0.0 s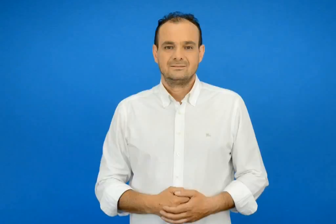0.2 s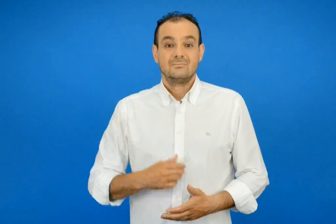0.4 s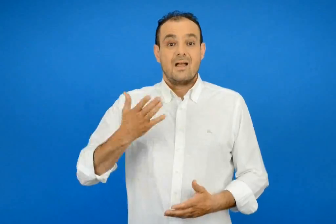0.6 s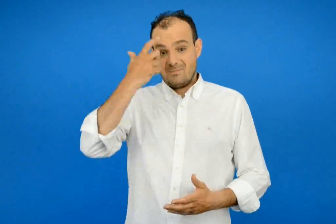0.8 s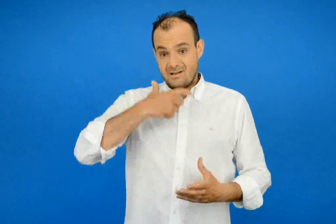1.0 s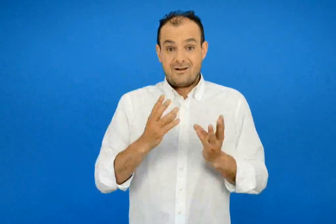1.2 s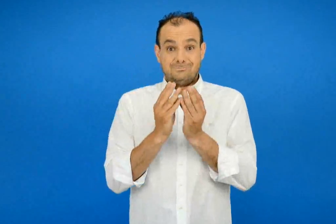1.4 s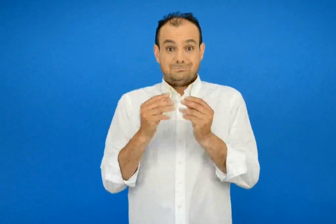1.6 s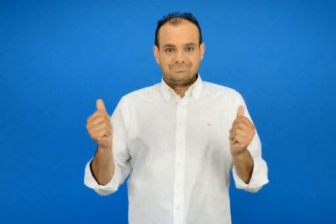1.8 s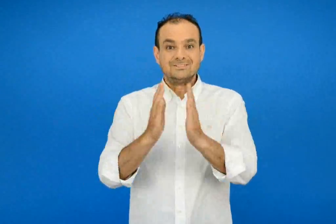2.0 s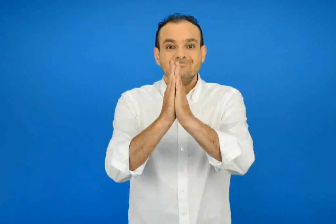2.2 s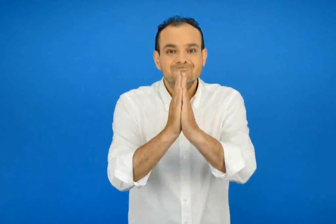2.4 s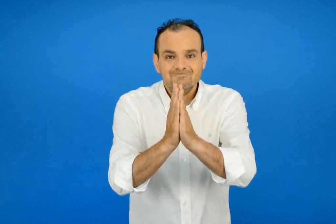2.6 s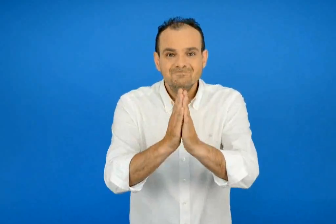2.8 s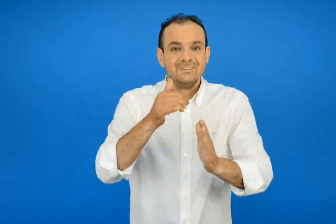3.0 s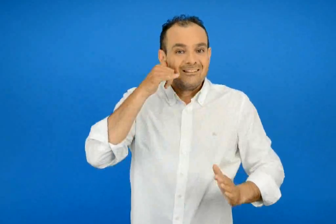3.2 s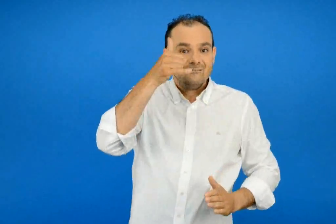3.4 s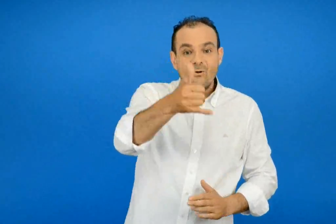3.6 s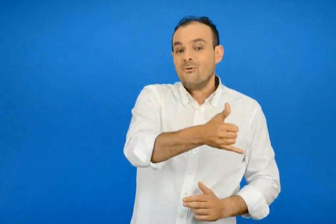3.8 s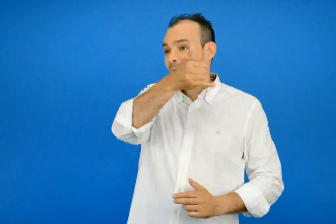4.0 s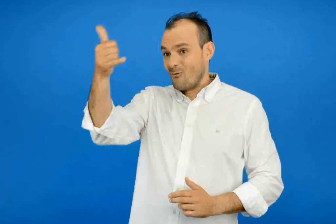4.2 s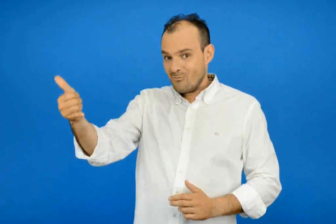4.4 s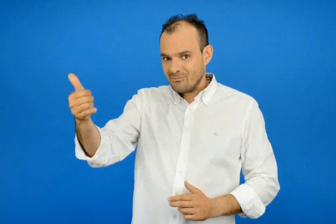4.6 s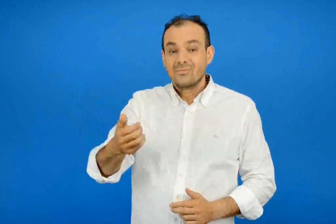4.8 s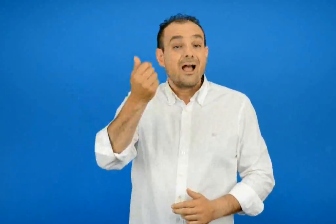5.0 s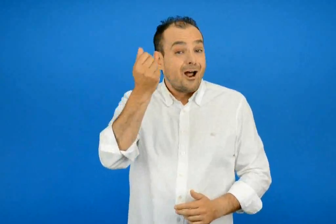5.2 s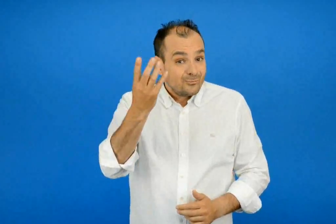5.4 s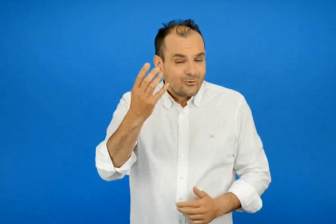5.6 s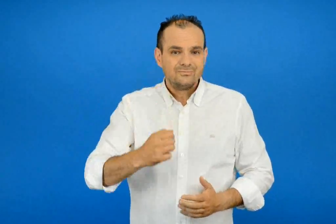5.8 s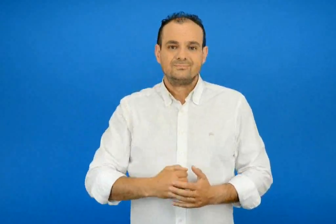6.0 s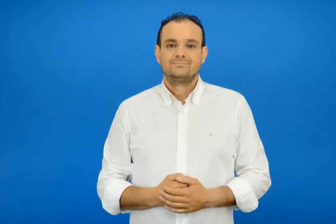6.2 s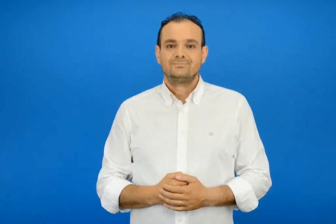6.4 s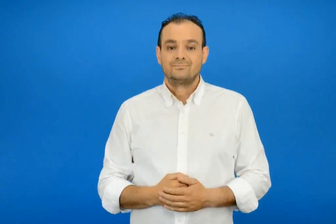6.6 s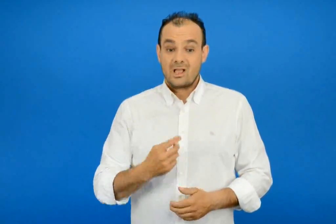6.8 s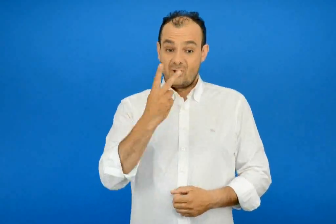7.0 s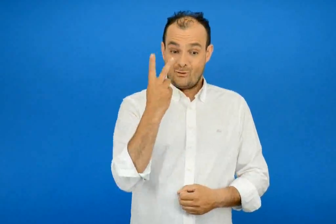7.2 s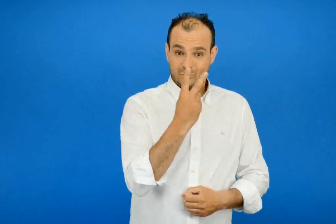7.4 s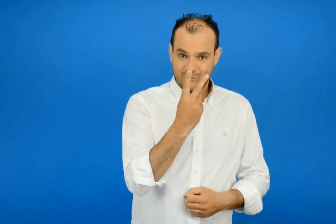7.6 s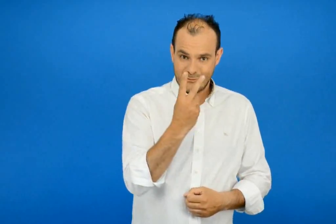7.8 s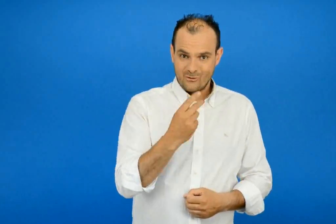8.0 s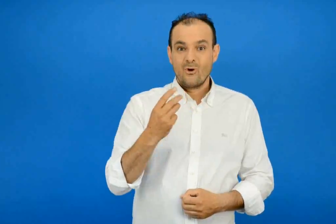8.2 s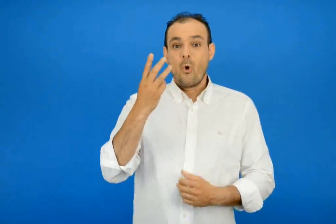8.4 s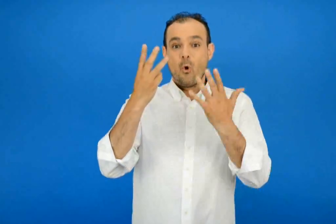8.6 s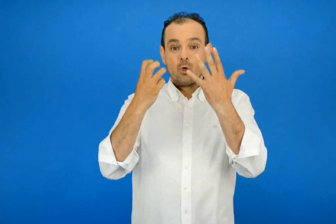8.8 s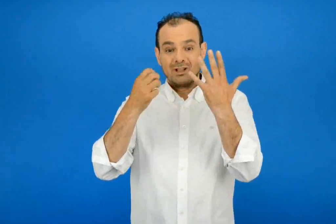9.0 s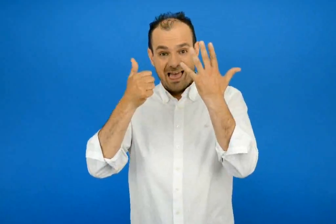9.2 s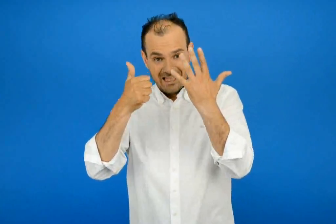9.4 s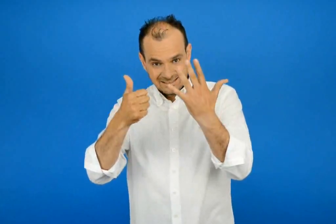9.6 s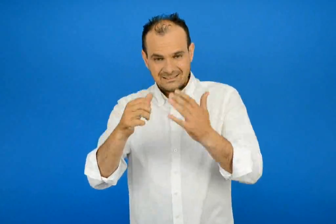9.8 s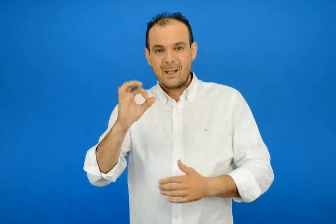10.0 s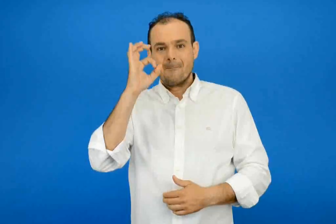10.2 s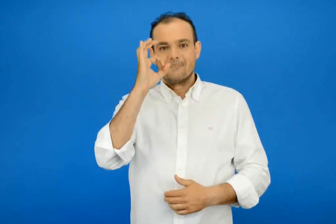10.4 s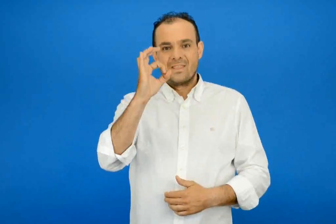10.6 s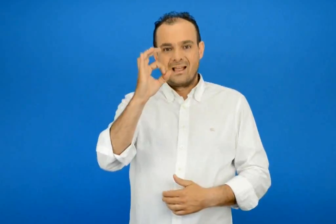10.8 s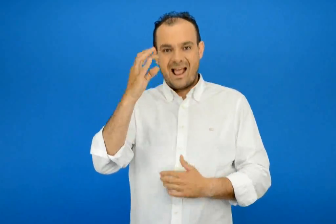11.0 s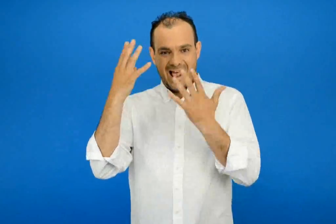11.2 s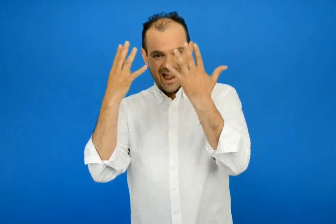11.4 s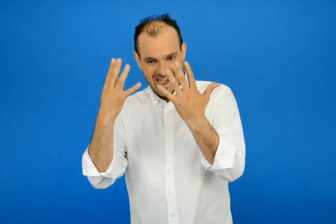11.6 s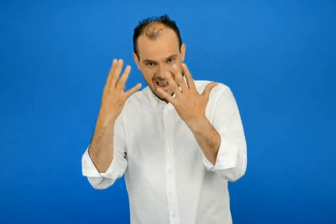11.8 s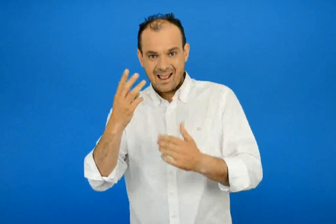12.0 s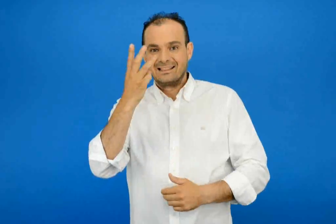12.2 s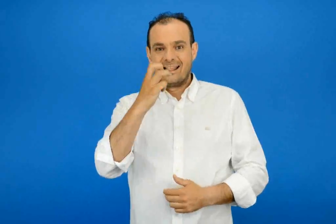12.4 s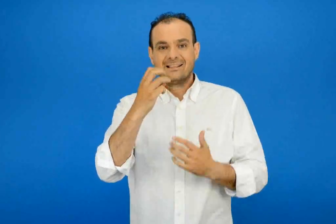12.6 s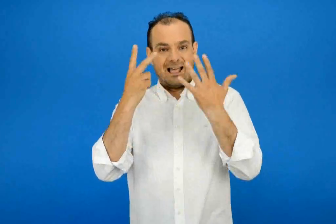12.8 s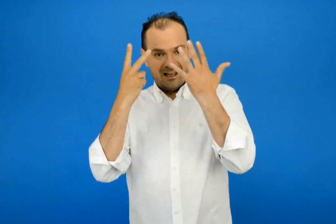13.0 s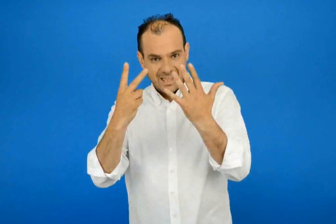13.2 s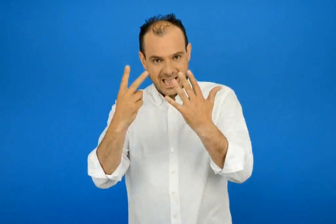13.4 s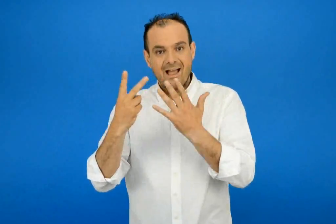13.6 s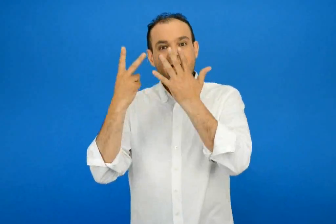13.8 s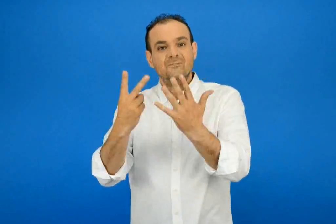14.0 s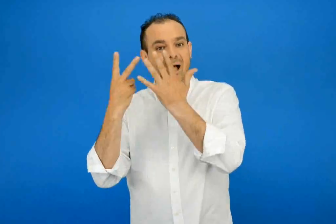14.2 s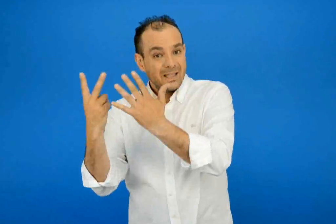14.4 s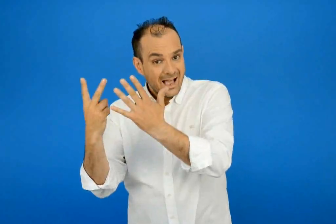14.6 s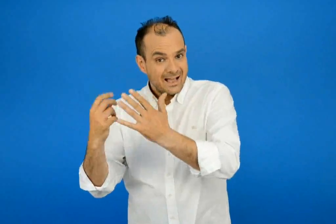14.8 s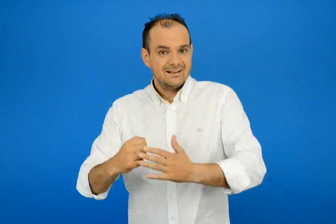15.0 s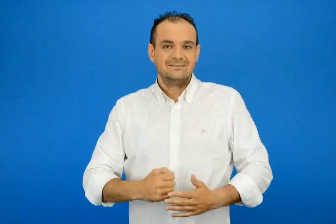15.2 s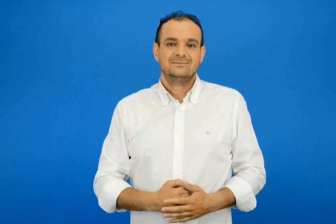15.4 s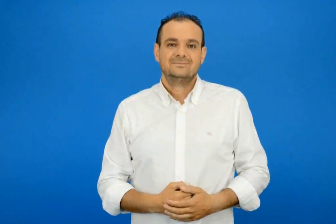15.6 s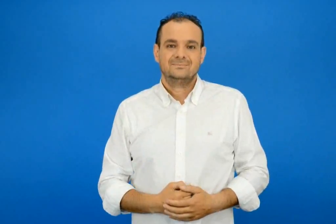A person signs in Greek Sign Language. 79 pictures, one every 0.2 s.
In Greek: αν χαθώ σας παρακαλώ να τηλεφωνήσετε στο 2286093777
